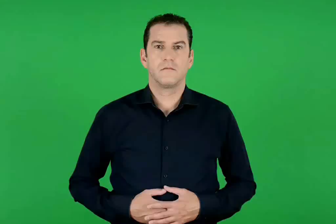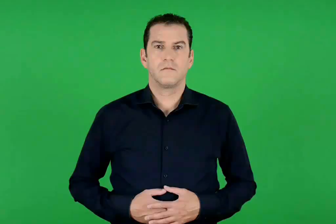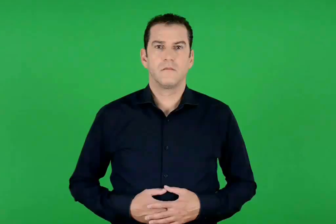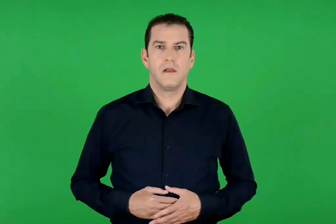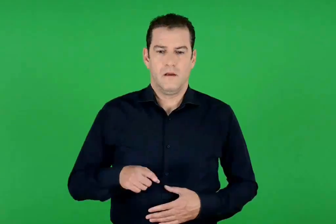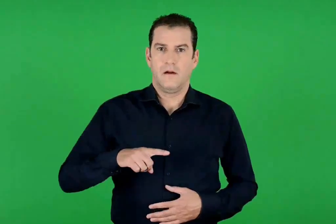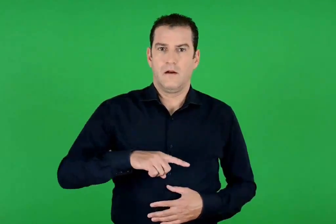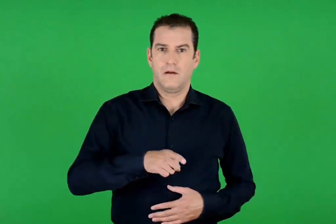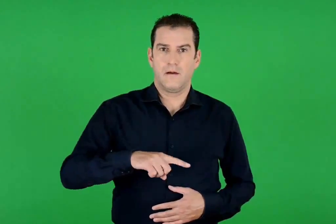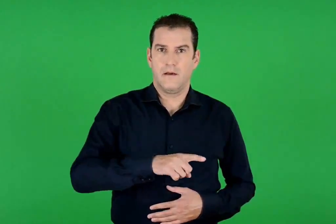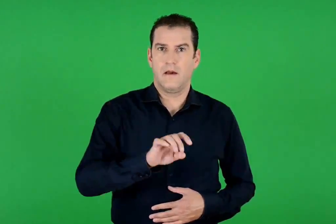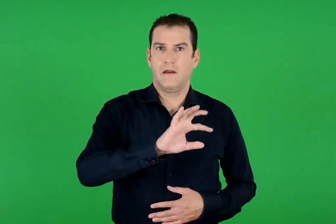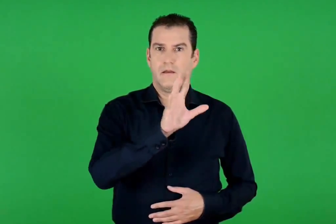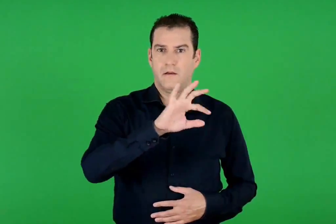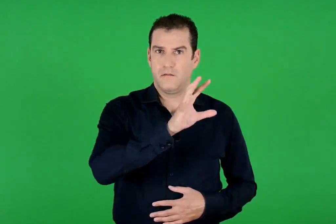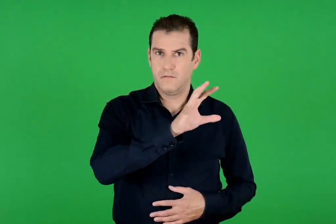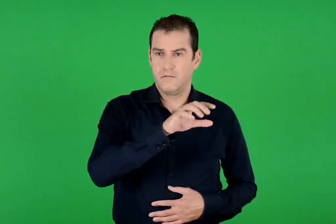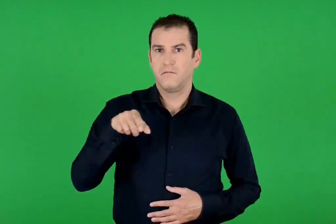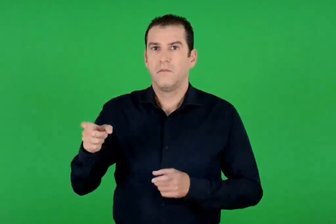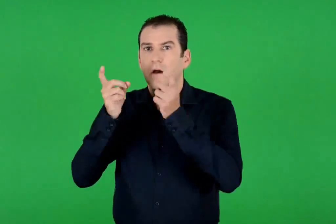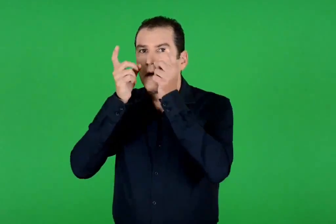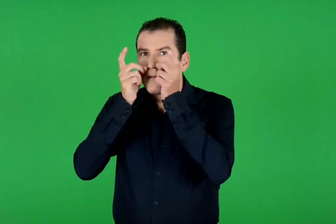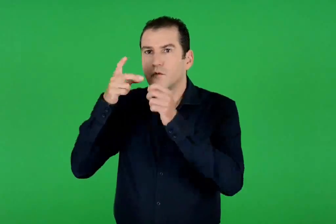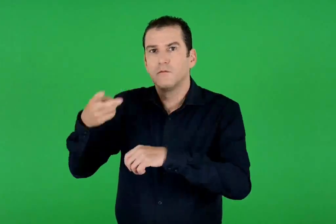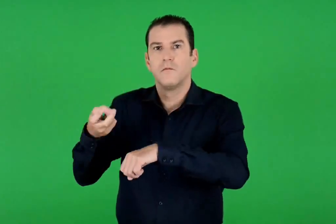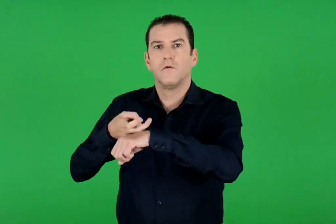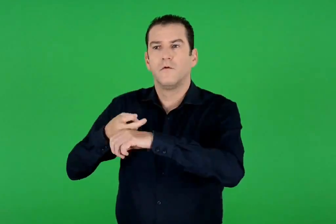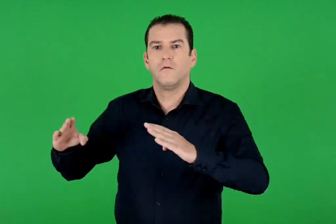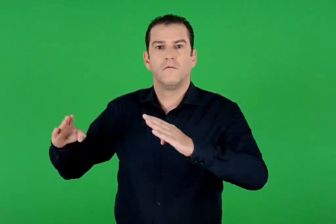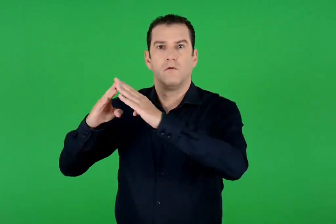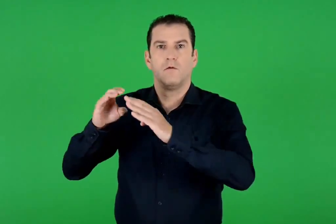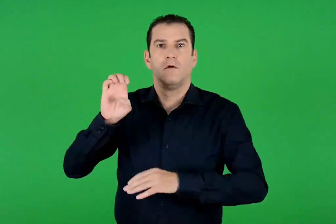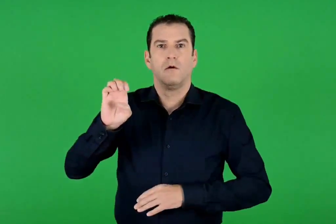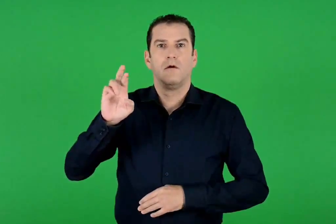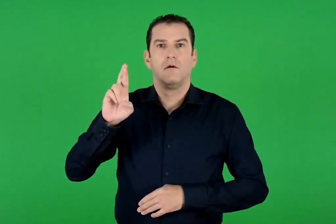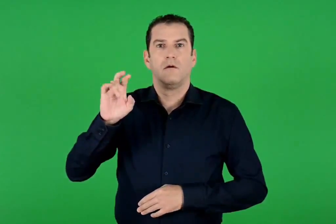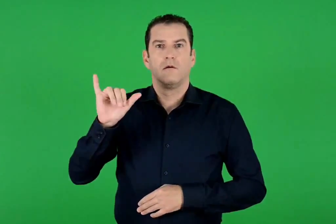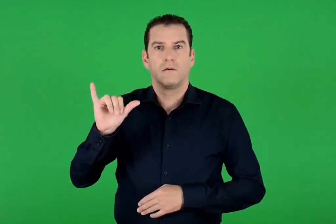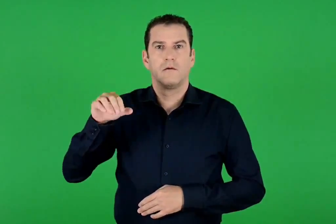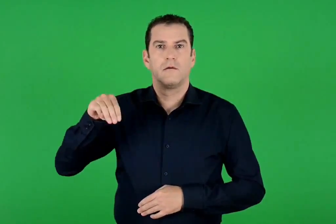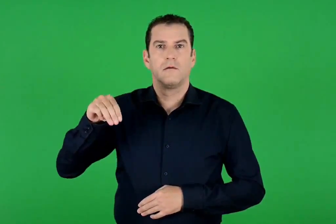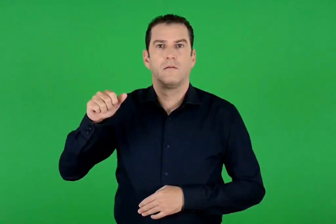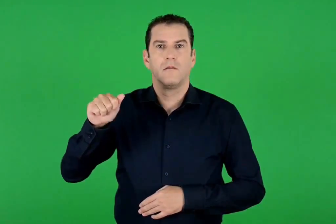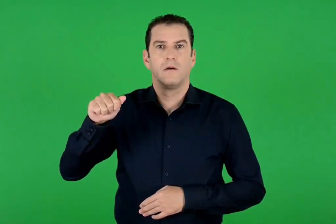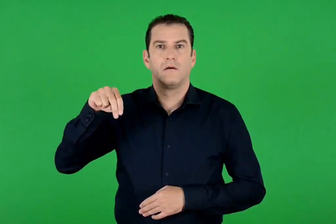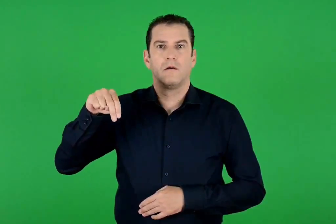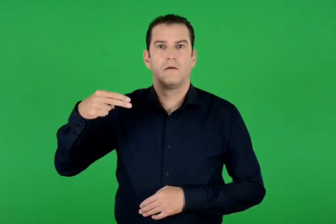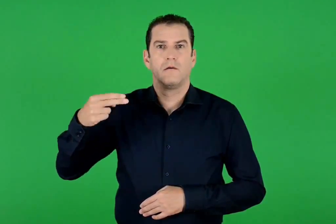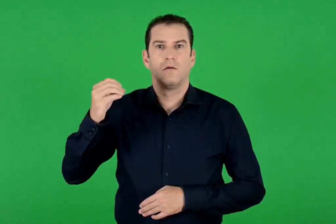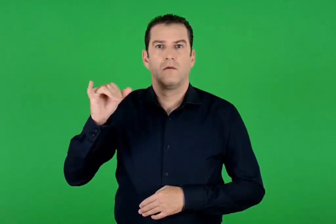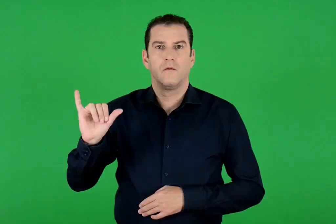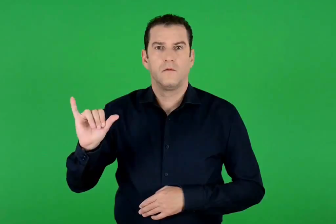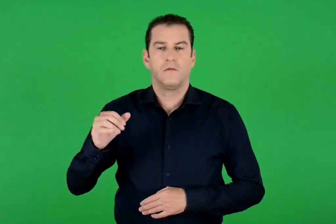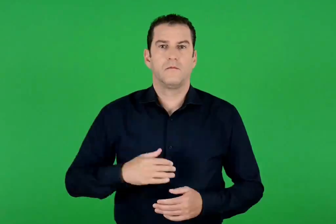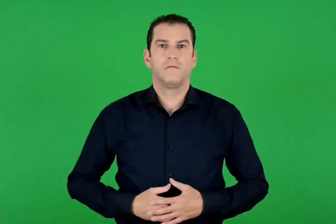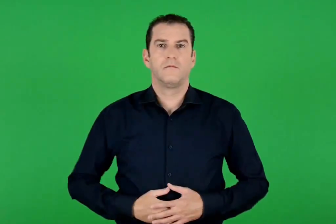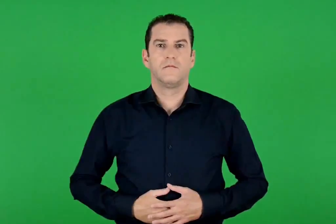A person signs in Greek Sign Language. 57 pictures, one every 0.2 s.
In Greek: η λερναία ύδρα και ο κάπρος του ερύμανθου
